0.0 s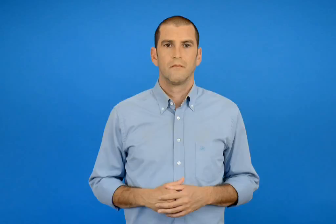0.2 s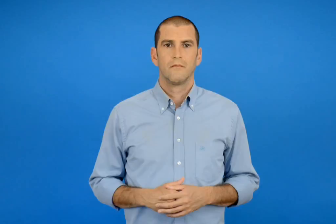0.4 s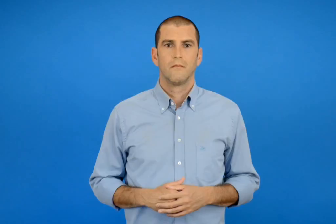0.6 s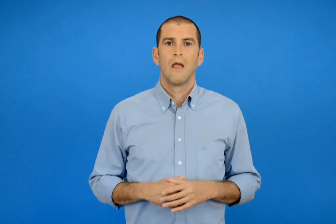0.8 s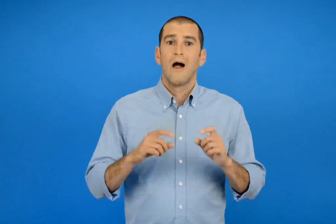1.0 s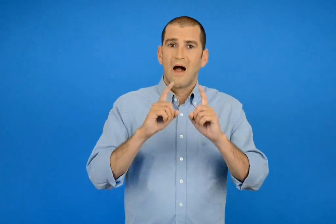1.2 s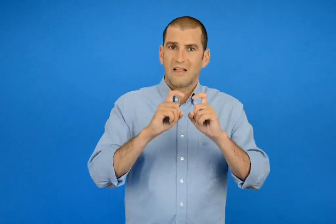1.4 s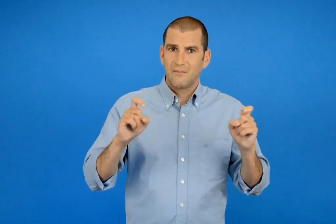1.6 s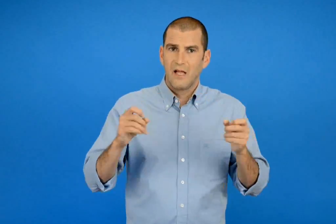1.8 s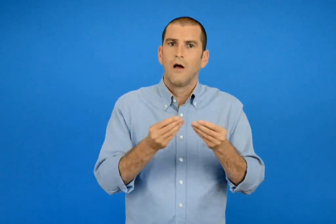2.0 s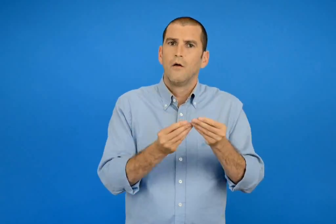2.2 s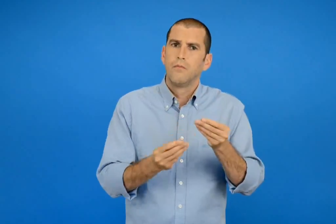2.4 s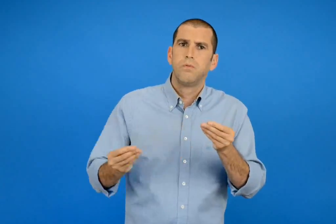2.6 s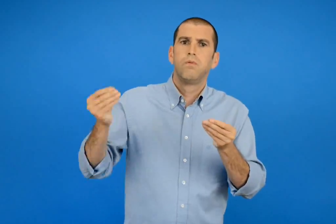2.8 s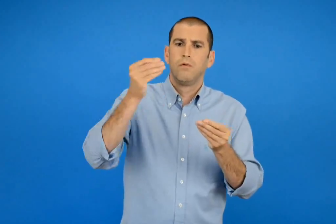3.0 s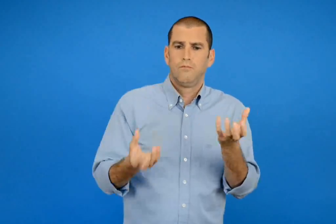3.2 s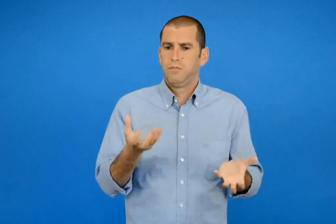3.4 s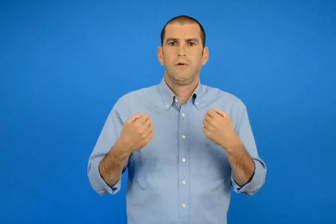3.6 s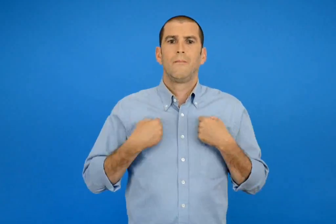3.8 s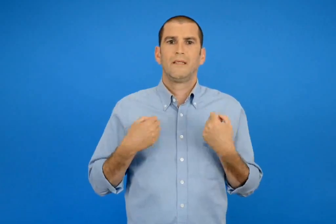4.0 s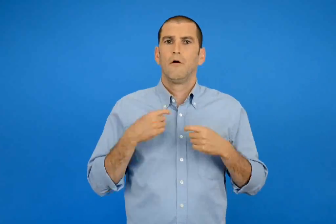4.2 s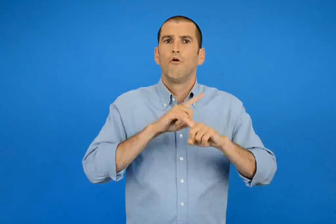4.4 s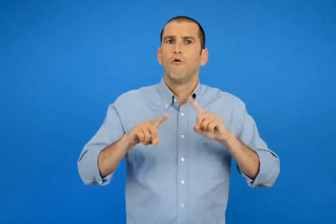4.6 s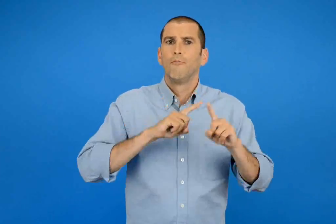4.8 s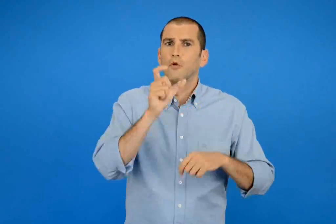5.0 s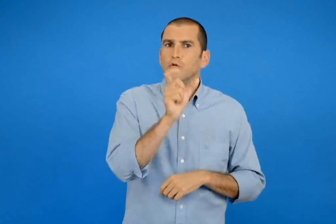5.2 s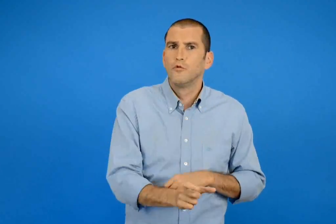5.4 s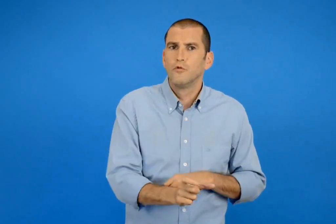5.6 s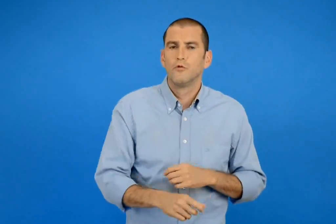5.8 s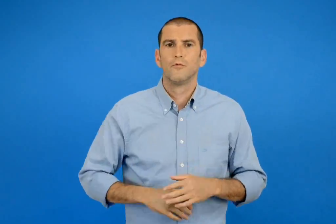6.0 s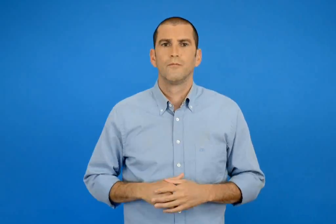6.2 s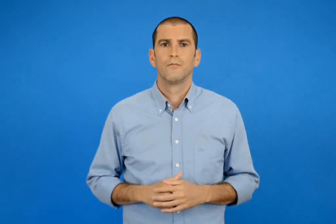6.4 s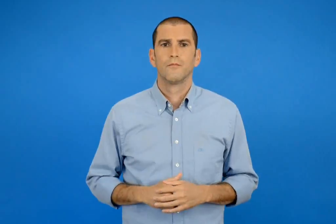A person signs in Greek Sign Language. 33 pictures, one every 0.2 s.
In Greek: ποιός παίζει με τα περισσότερα αντικείμενα ;
